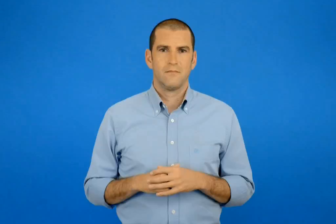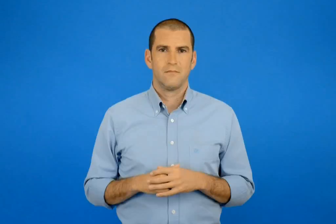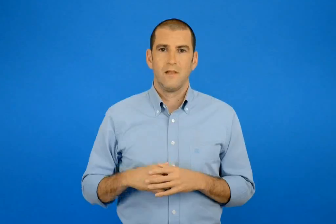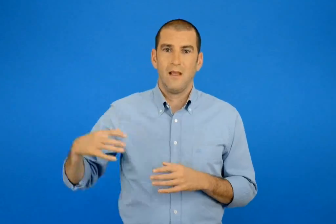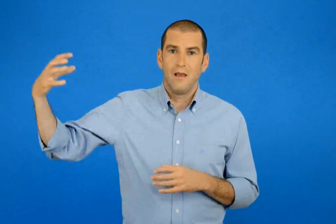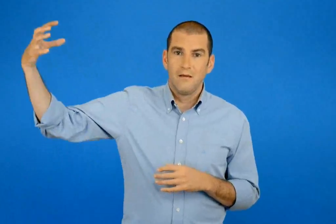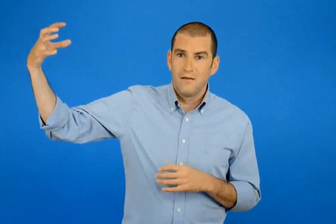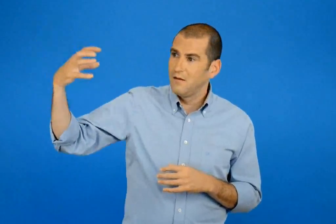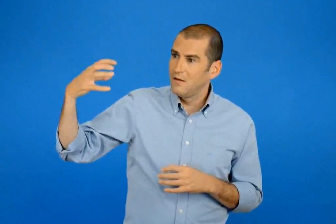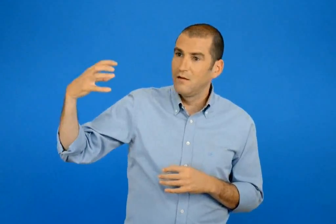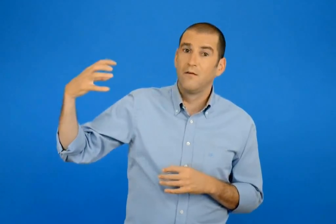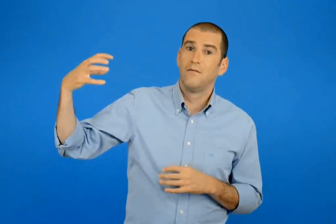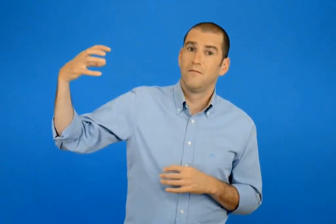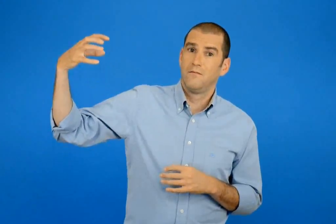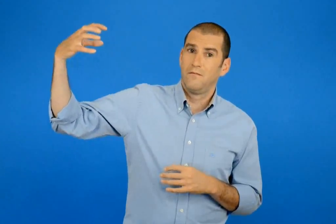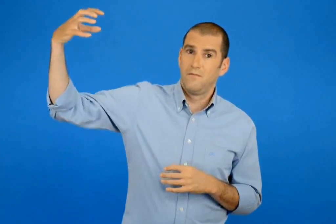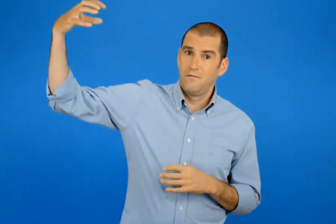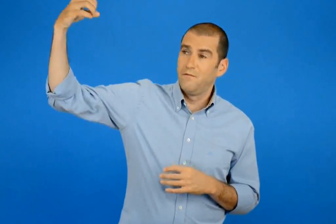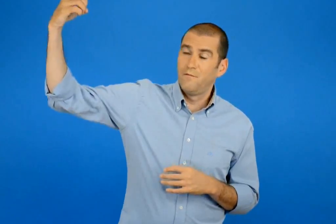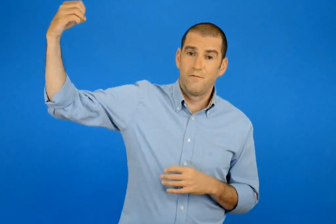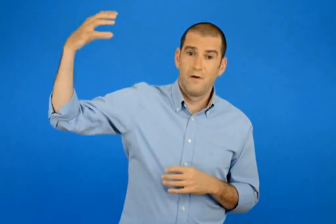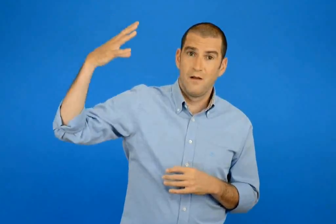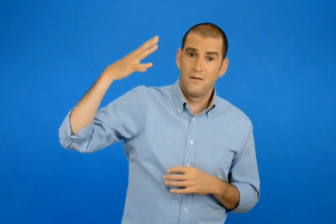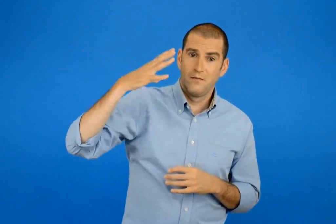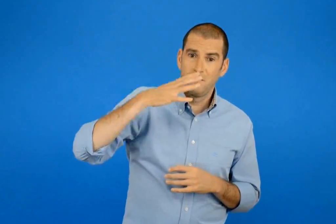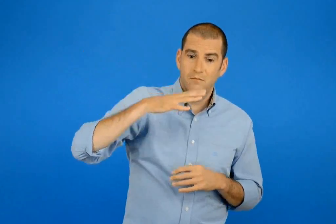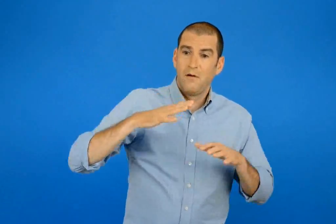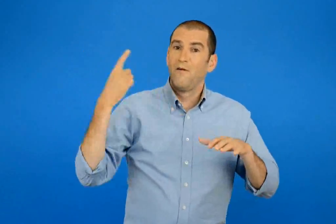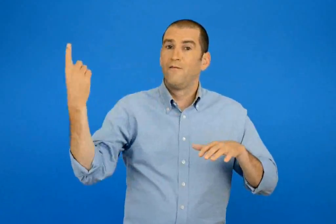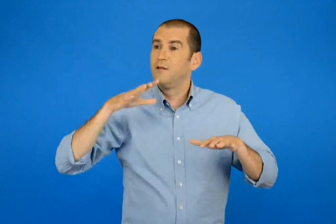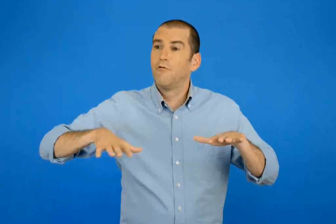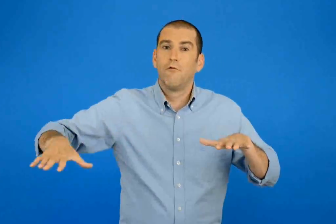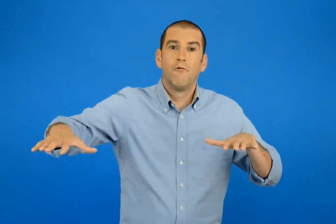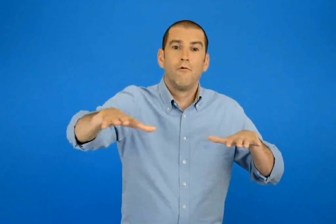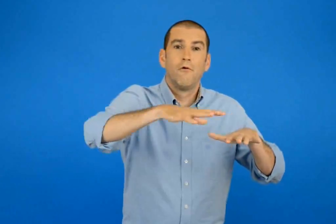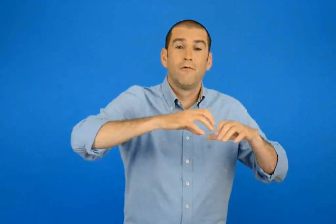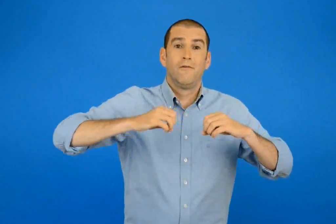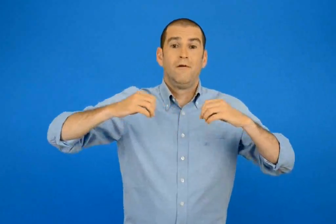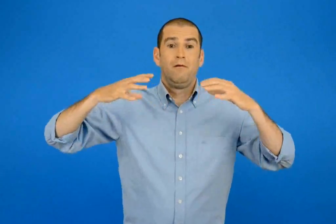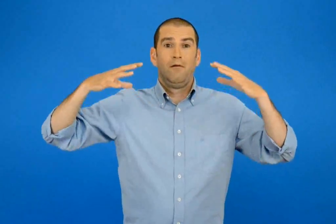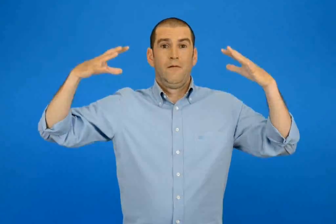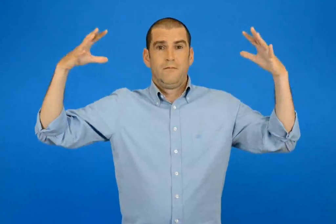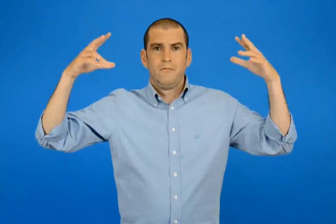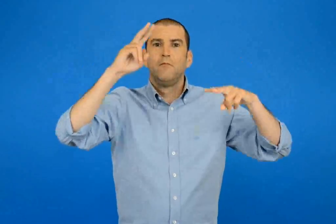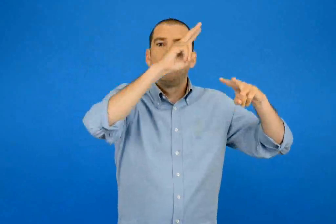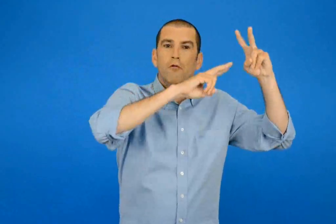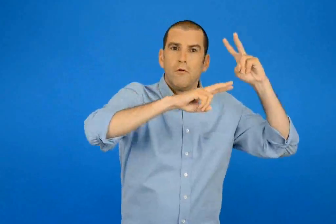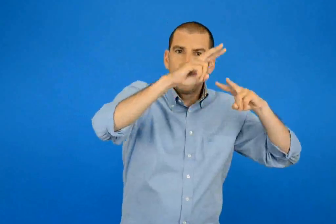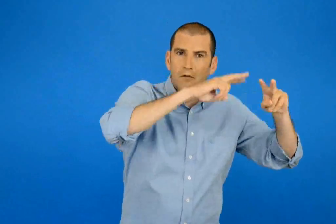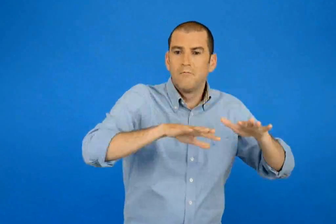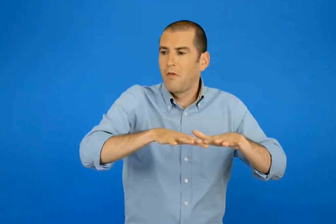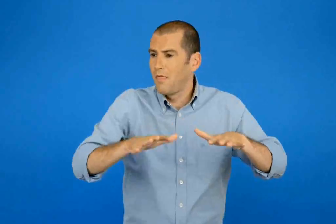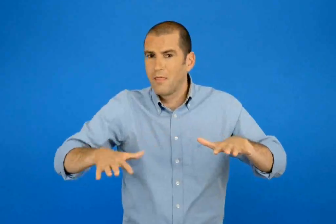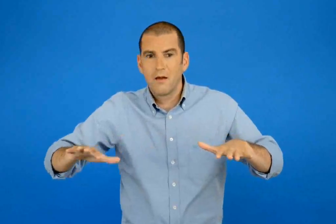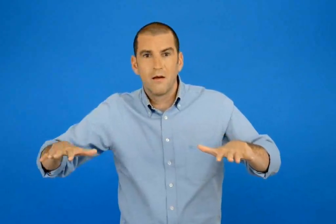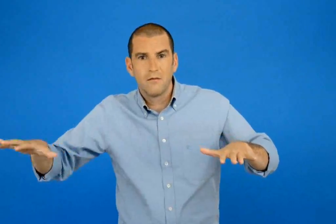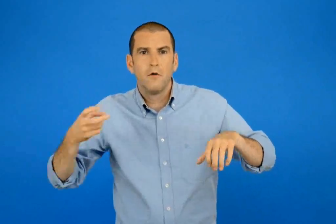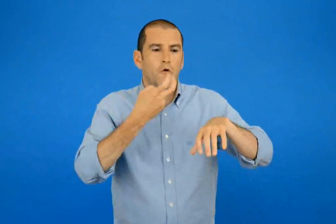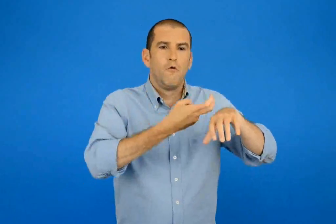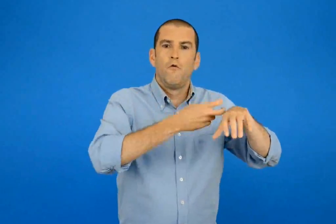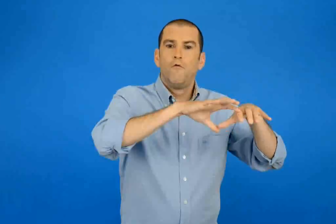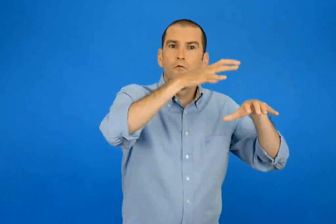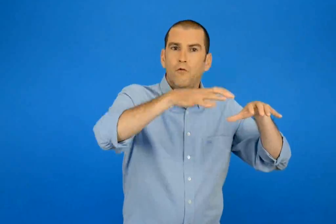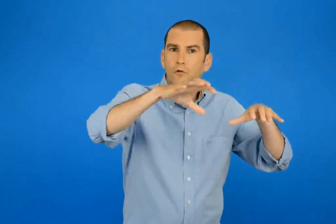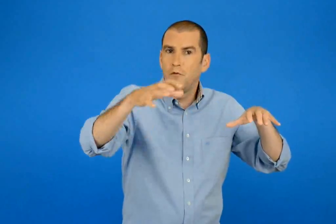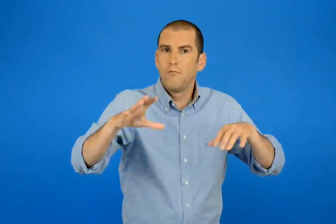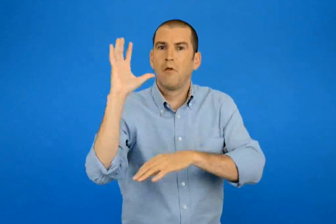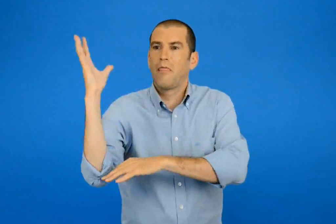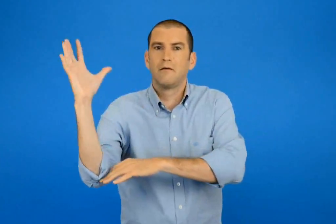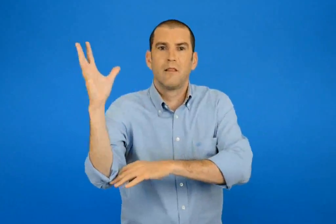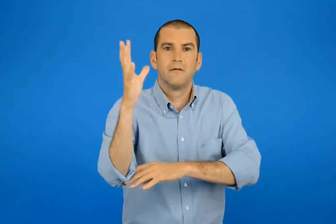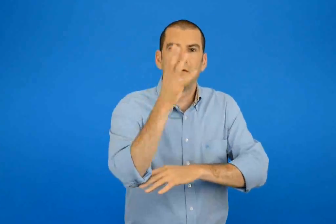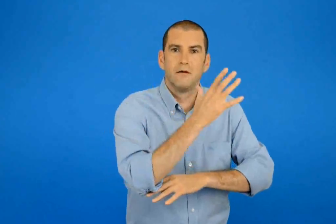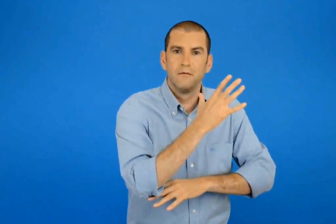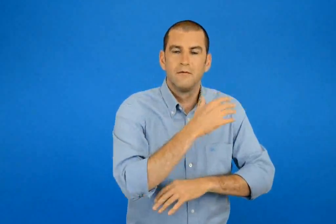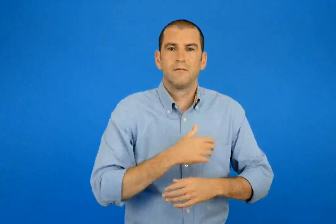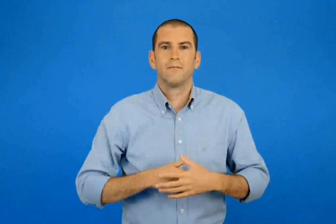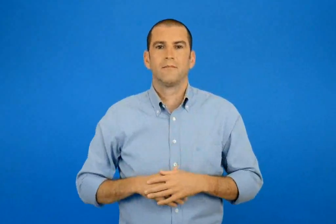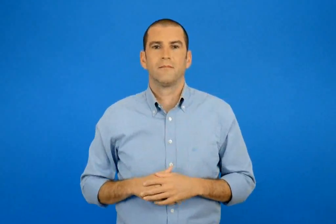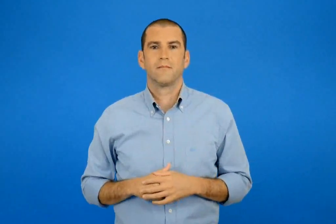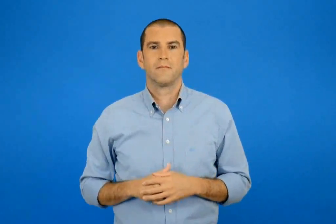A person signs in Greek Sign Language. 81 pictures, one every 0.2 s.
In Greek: βγήκες ήλιε κι έλαμψες κι έλαμψε η πλάση ουρανοί και θάλασσες και βουνά και δάση
